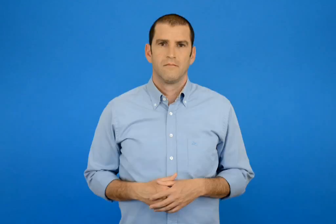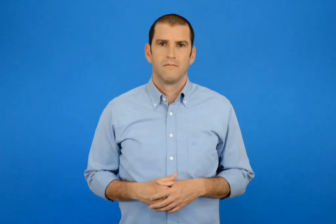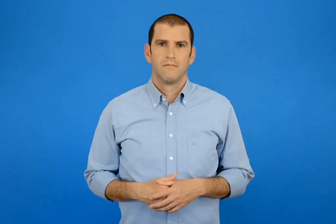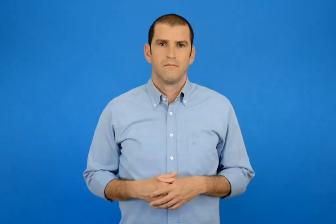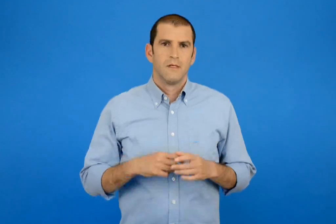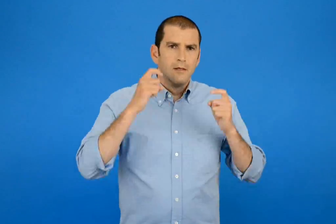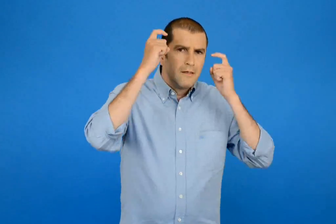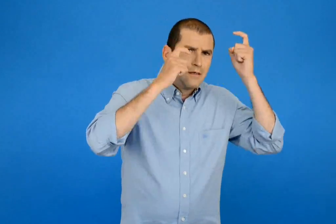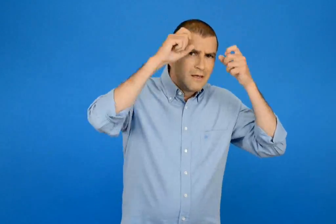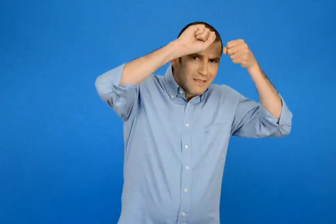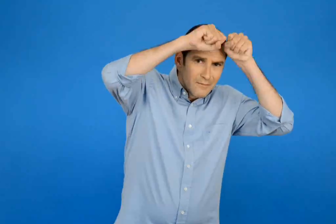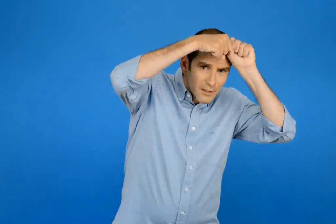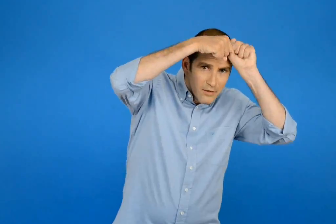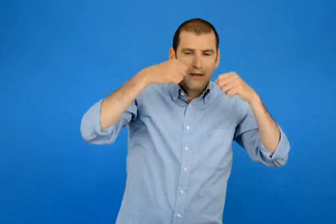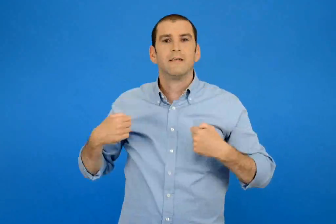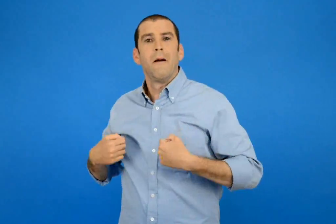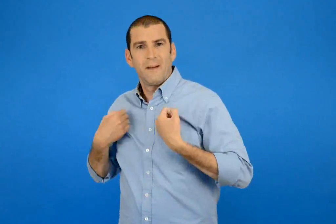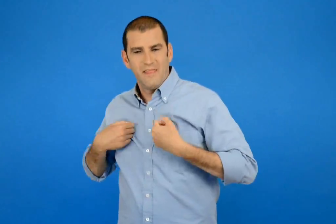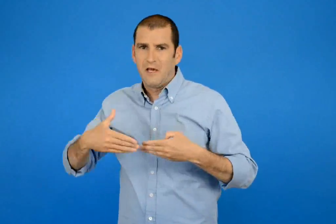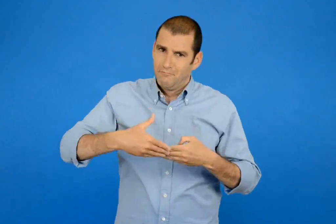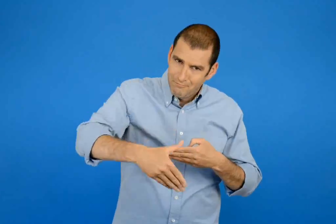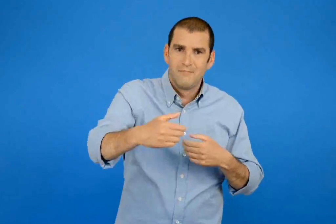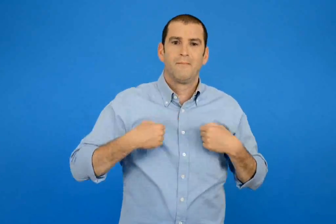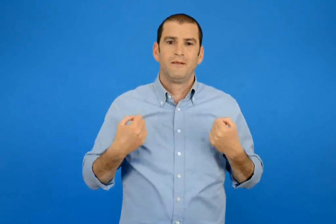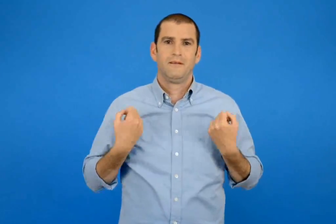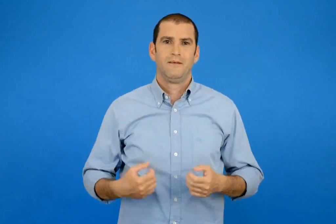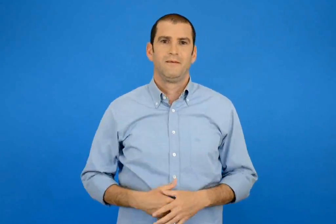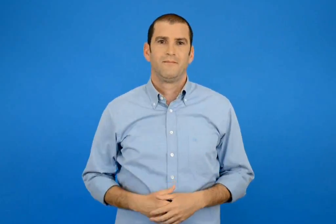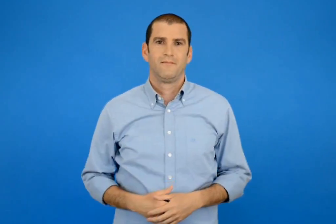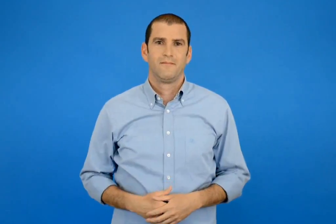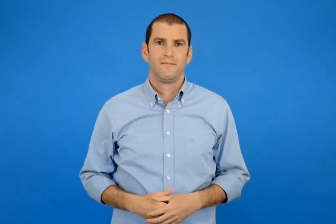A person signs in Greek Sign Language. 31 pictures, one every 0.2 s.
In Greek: θα παίξουμε σπαζοκεφαλιές και παιχνίδια
